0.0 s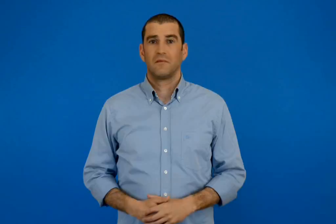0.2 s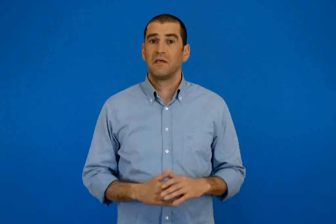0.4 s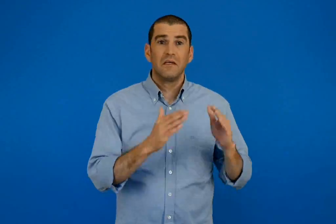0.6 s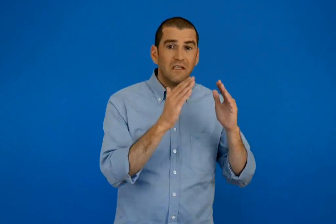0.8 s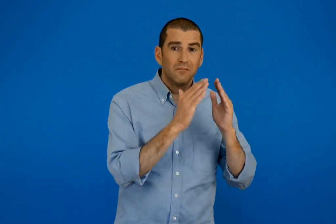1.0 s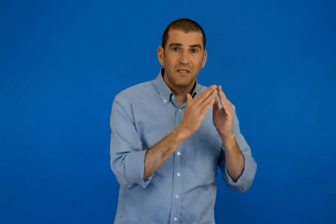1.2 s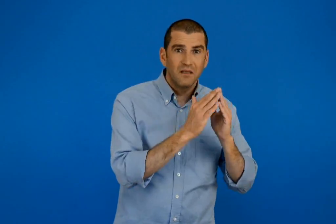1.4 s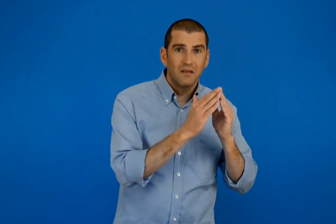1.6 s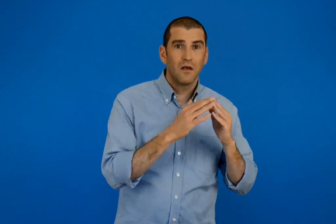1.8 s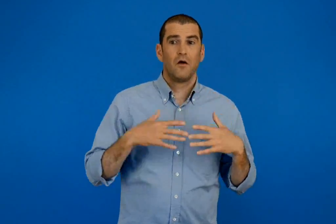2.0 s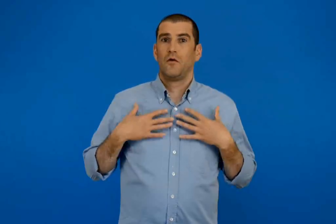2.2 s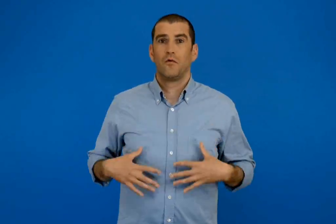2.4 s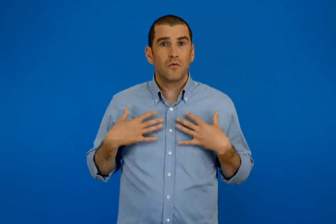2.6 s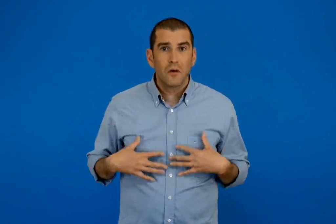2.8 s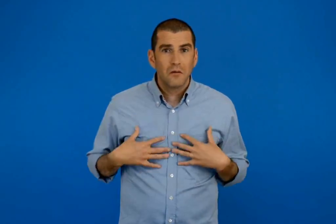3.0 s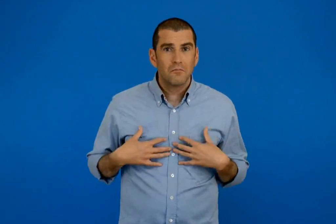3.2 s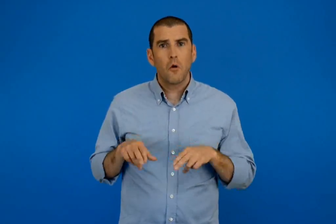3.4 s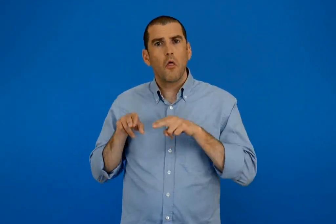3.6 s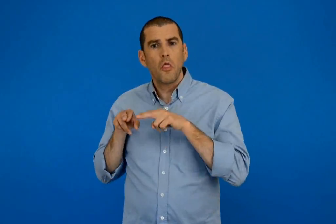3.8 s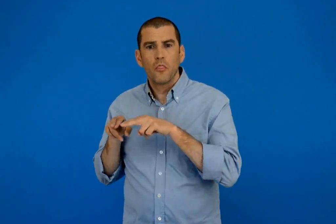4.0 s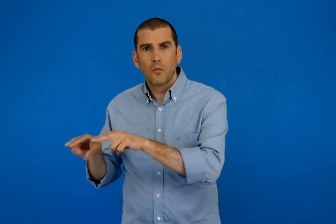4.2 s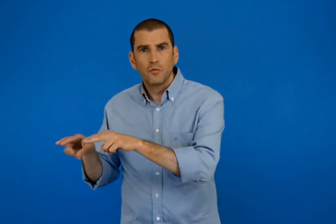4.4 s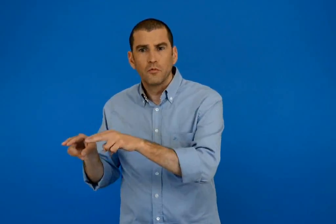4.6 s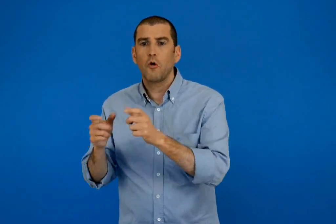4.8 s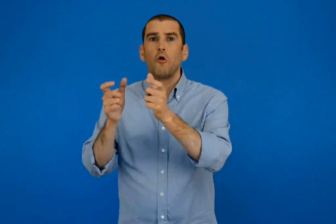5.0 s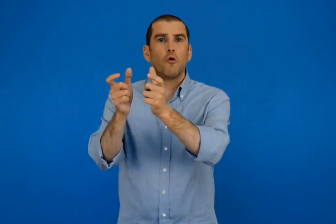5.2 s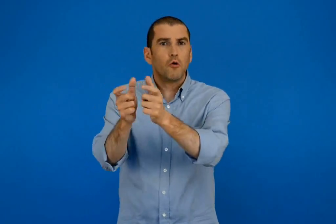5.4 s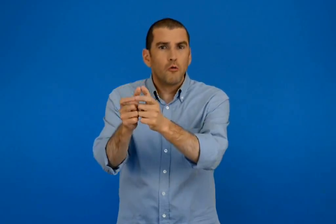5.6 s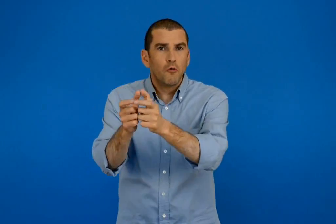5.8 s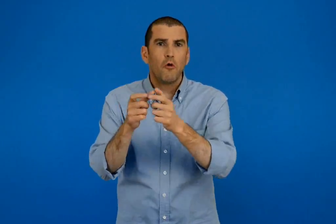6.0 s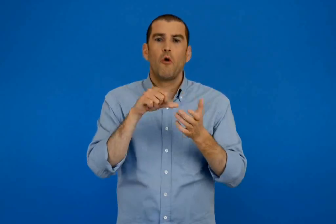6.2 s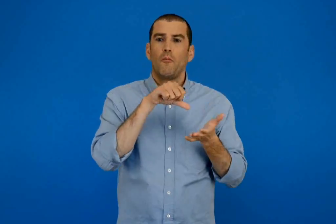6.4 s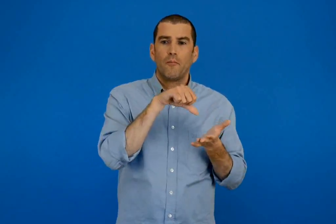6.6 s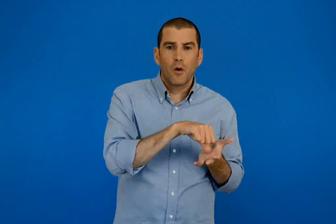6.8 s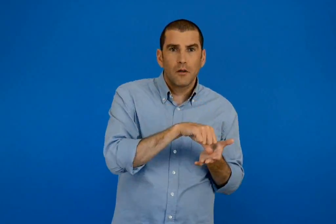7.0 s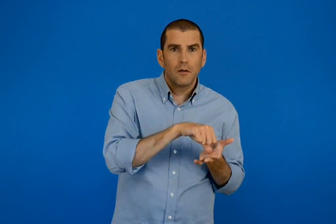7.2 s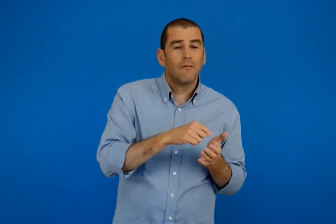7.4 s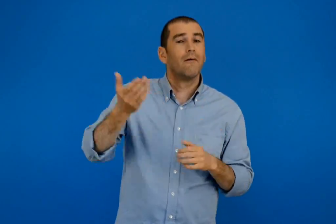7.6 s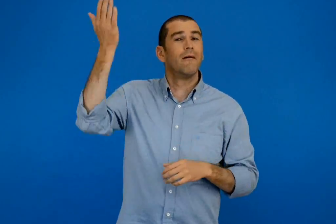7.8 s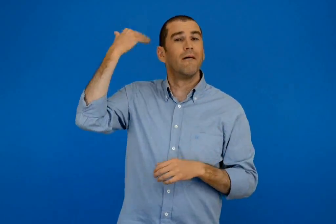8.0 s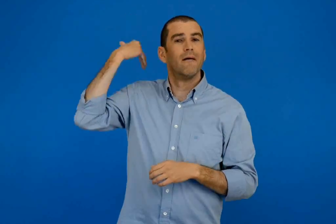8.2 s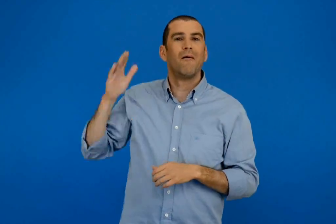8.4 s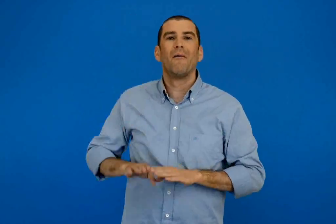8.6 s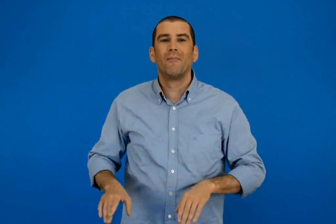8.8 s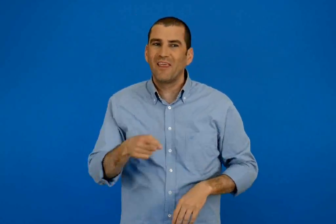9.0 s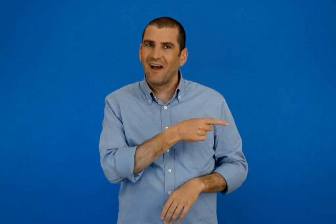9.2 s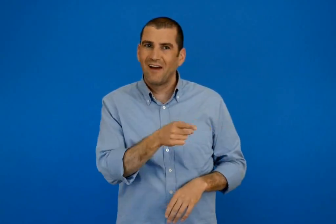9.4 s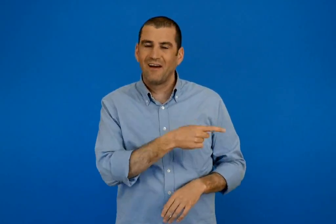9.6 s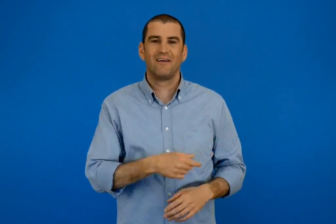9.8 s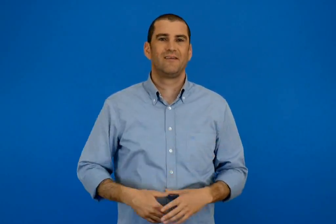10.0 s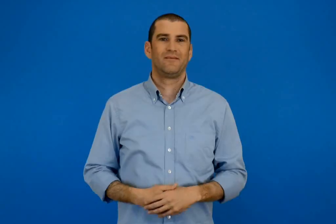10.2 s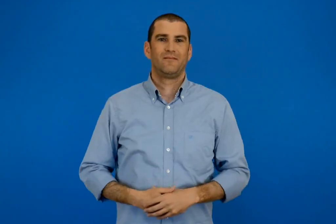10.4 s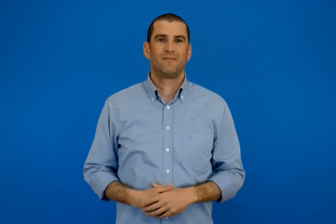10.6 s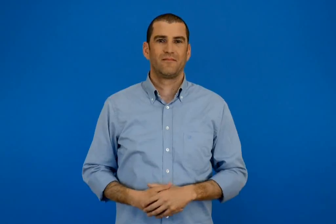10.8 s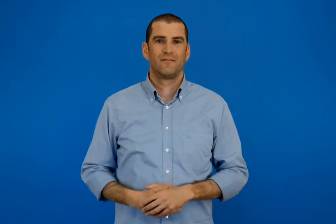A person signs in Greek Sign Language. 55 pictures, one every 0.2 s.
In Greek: το σπίτι τα ρούχα τους δρόμους το χωριό την πόλη τους όταν ήταν παιδιά
